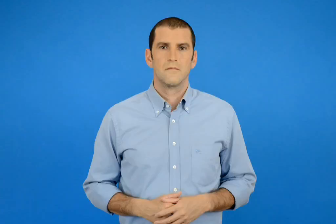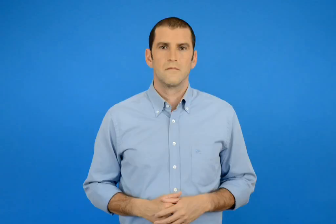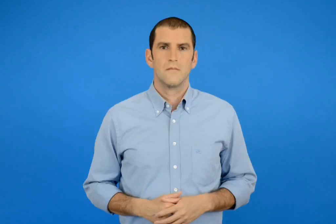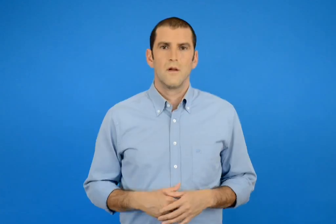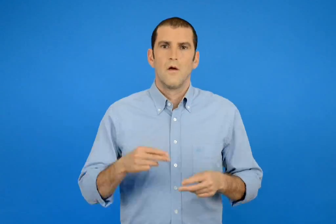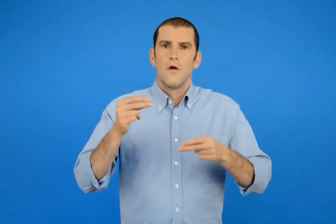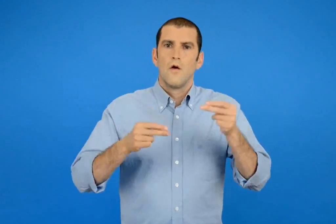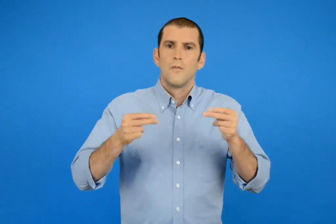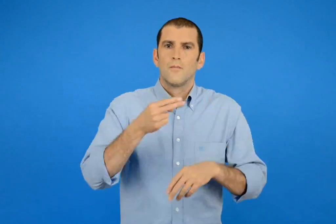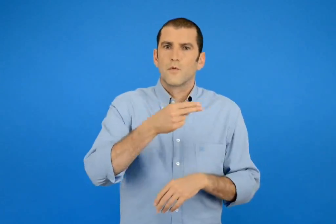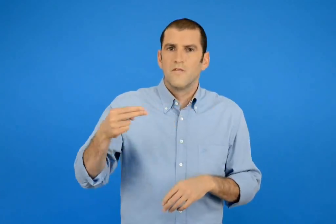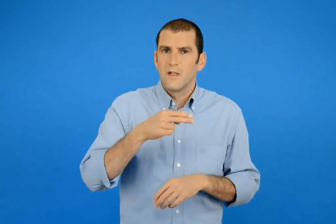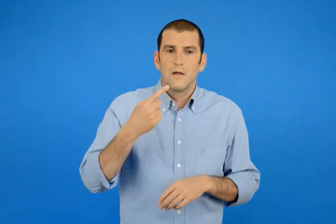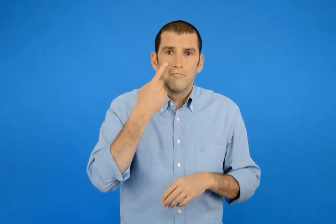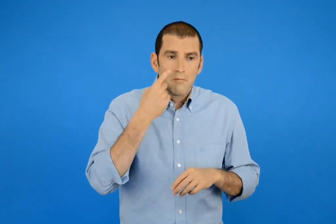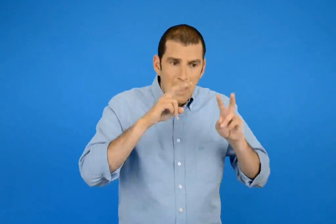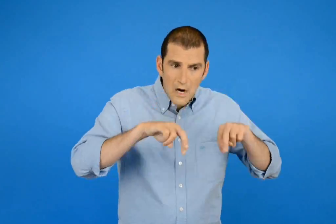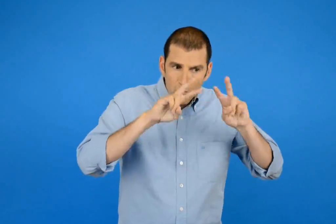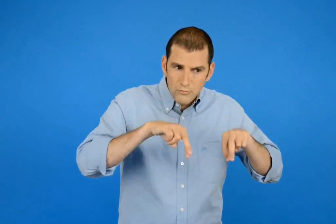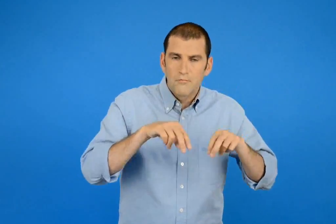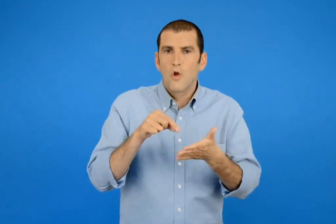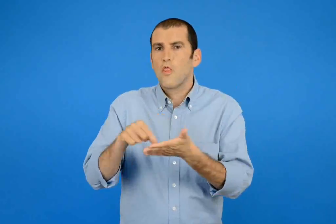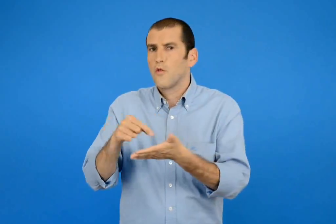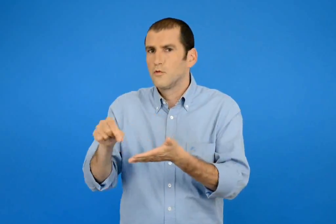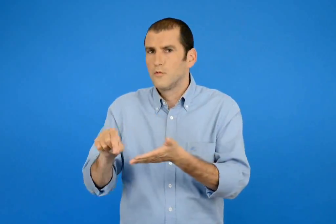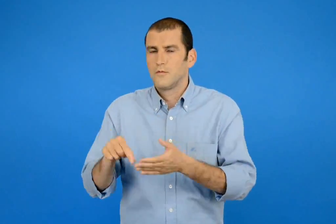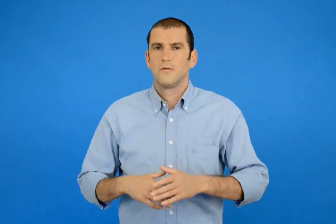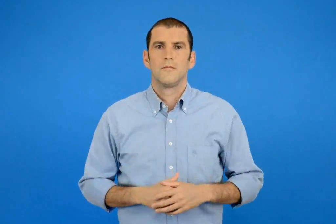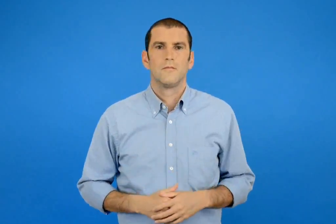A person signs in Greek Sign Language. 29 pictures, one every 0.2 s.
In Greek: να ελέγχουμε και να διορθώνουμε προβλήματα
